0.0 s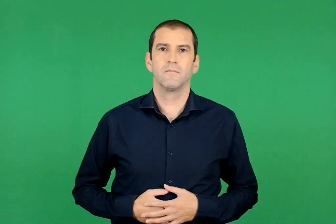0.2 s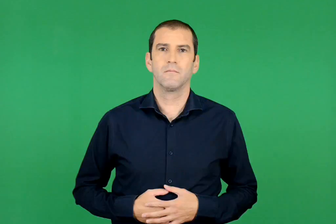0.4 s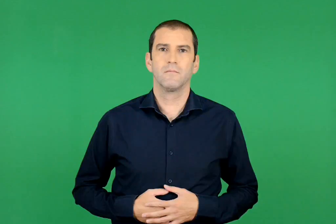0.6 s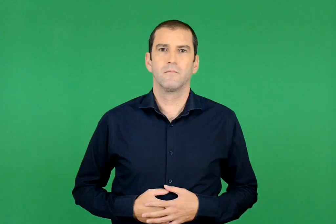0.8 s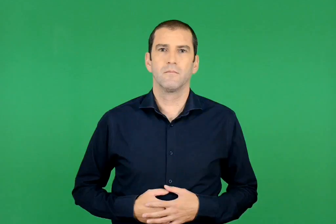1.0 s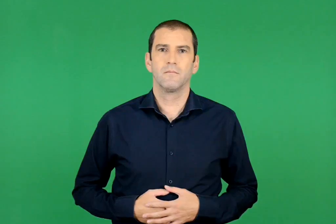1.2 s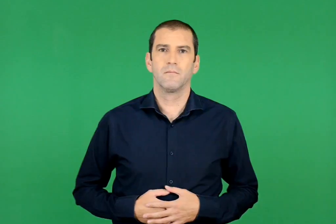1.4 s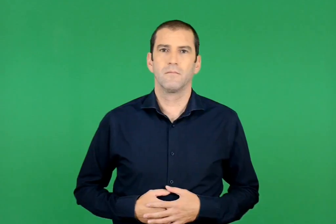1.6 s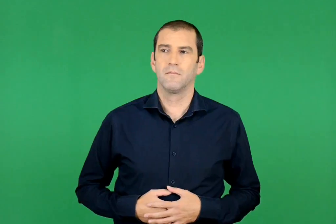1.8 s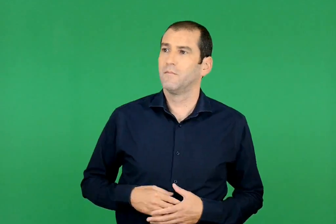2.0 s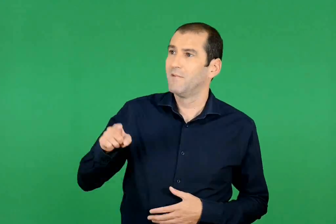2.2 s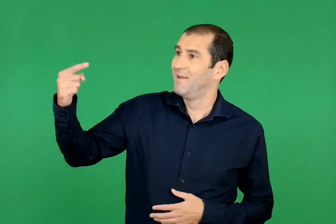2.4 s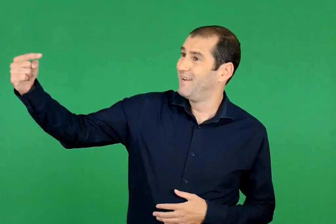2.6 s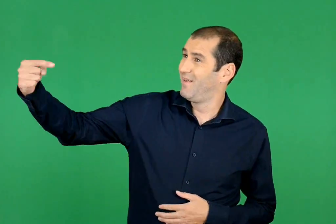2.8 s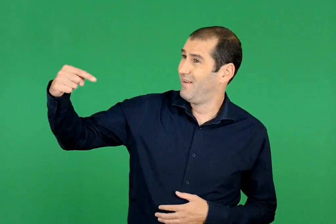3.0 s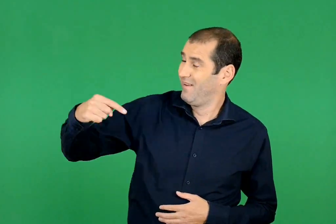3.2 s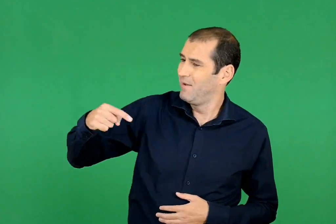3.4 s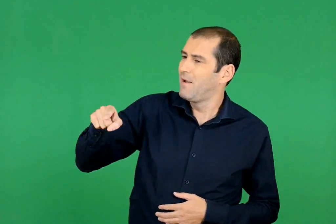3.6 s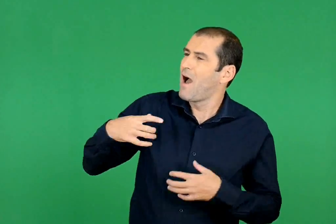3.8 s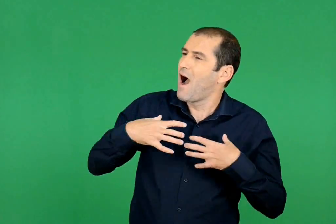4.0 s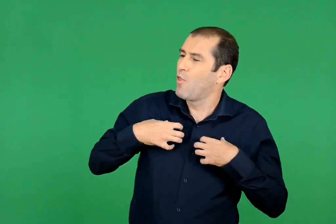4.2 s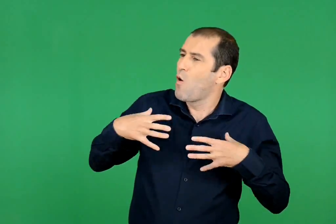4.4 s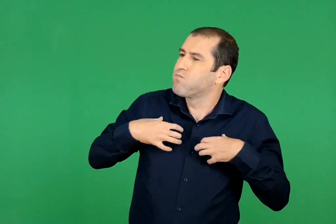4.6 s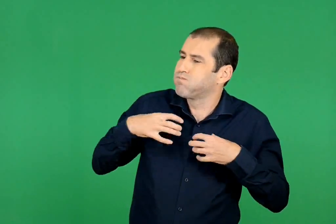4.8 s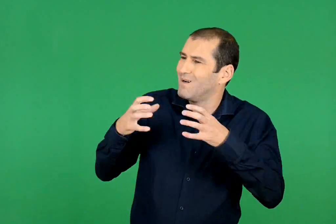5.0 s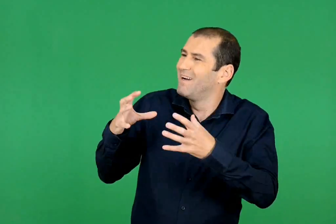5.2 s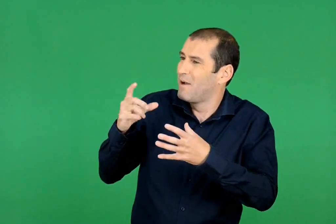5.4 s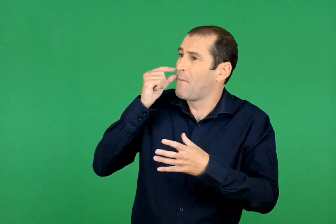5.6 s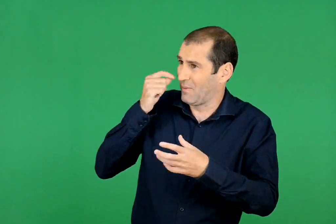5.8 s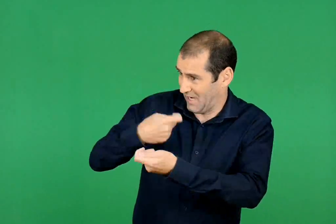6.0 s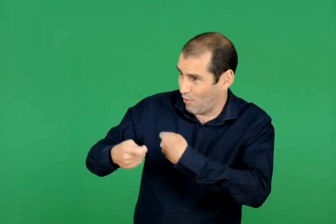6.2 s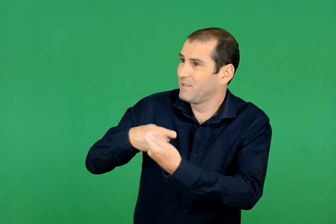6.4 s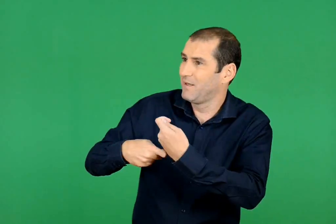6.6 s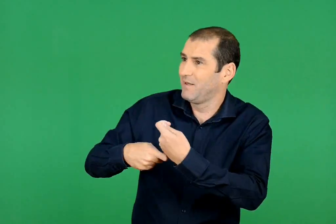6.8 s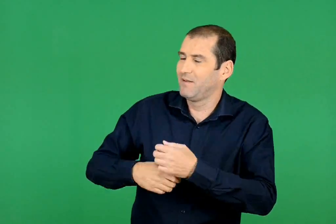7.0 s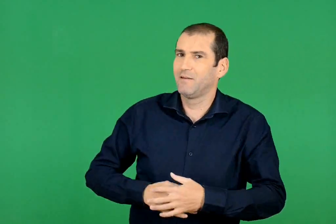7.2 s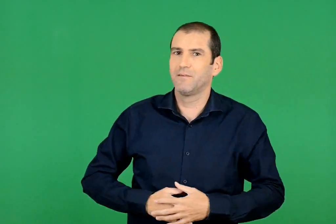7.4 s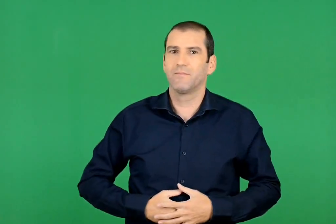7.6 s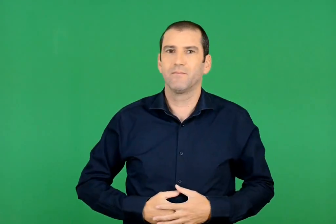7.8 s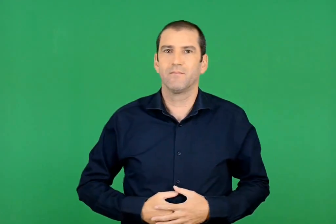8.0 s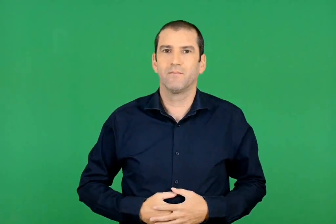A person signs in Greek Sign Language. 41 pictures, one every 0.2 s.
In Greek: και το µαλλιαρό αρκουδάκι το αγόρασε ο µπαµπάς για τον δρόμο , έτσι ;
